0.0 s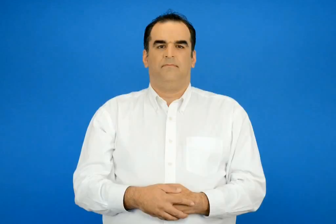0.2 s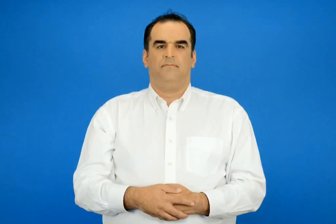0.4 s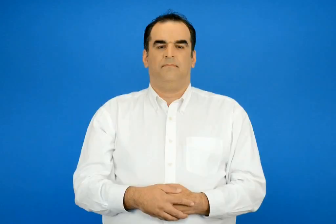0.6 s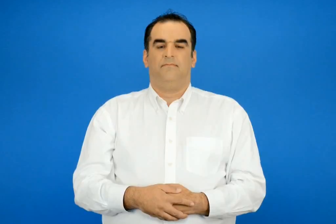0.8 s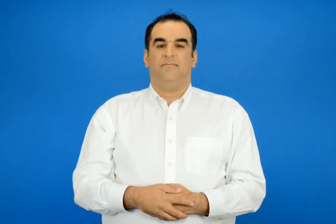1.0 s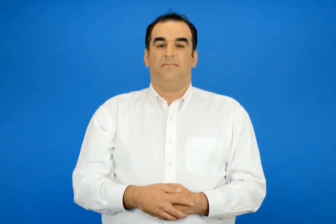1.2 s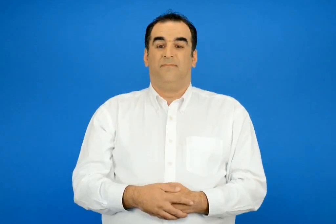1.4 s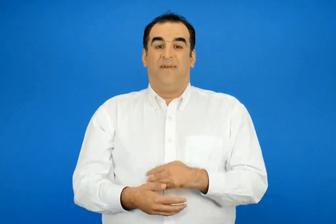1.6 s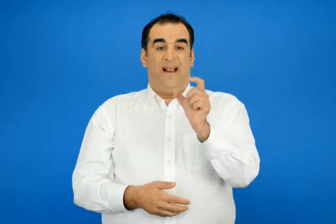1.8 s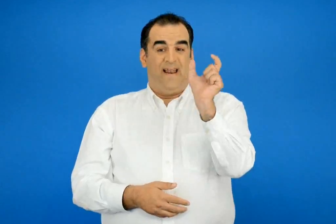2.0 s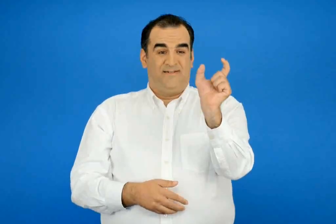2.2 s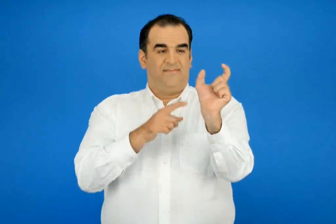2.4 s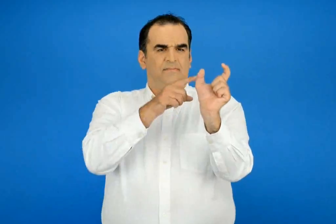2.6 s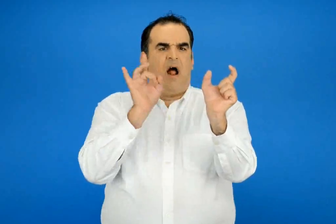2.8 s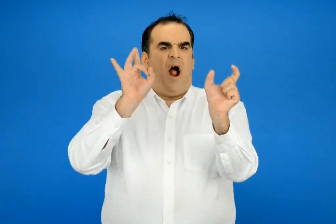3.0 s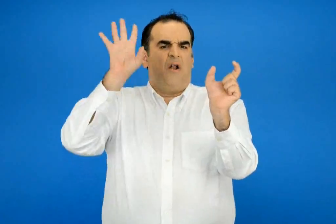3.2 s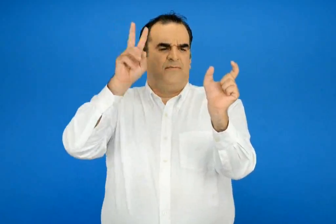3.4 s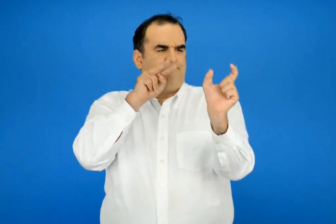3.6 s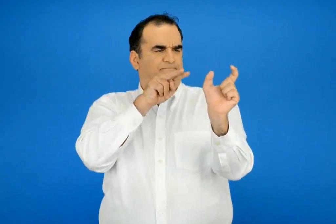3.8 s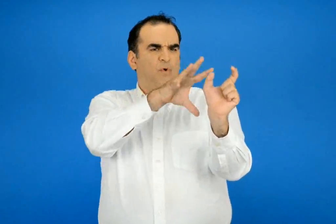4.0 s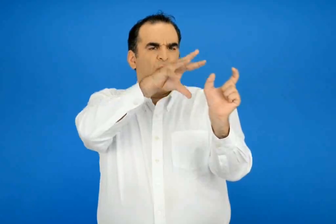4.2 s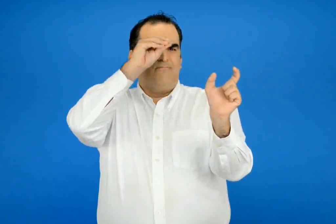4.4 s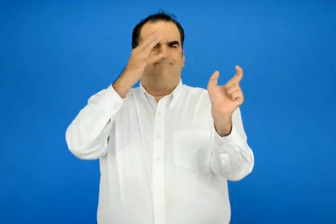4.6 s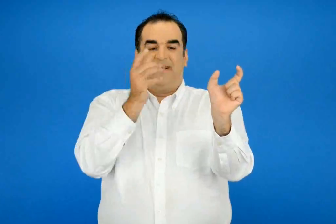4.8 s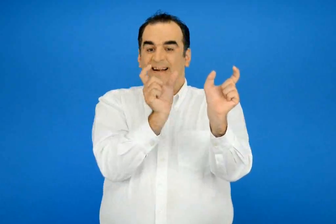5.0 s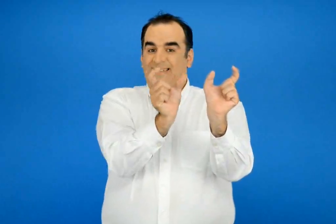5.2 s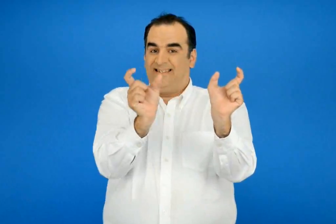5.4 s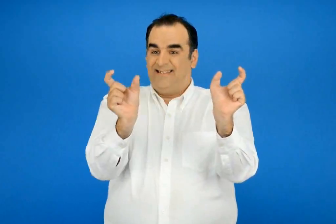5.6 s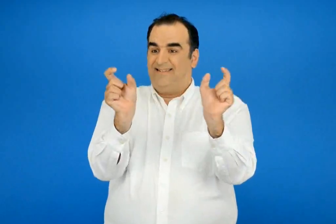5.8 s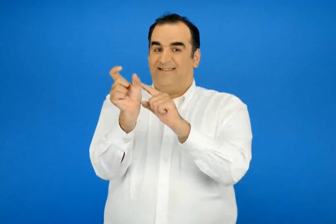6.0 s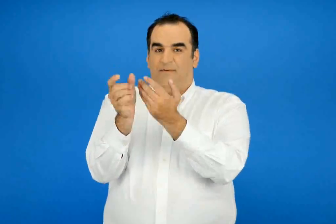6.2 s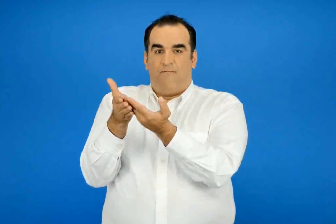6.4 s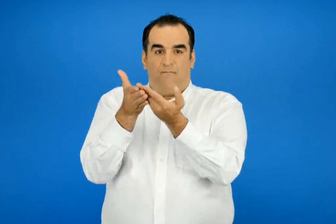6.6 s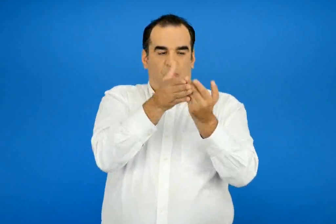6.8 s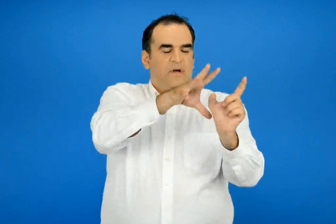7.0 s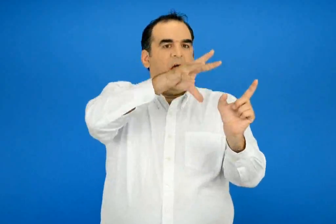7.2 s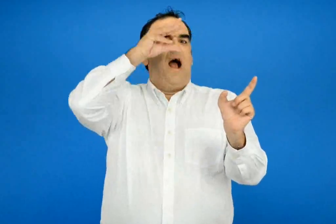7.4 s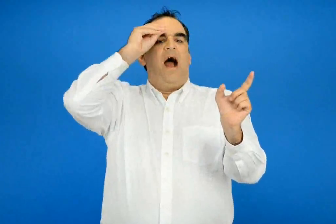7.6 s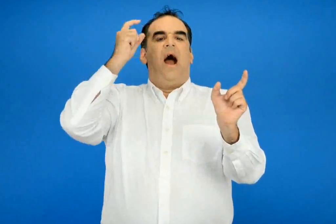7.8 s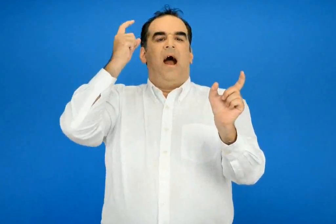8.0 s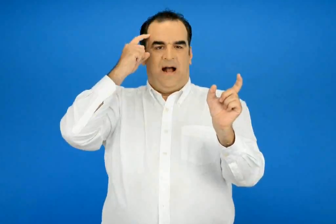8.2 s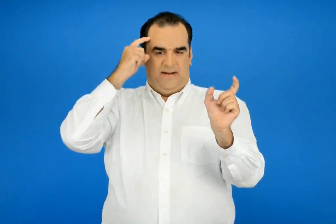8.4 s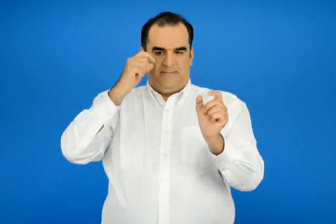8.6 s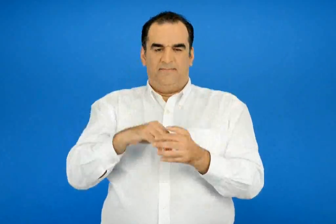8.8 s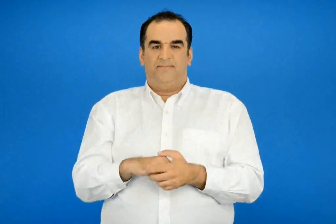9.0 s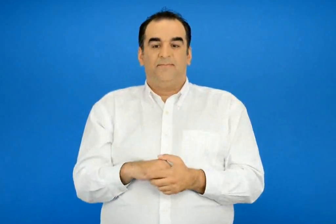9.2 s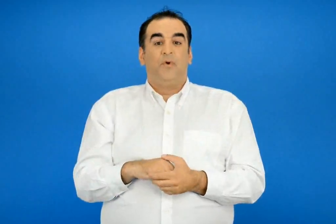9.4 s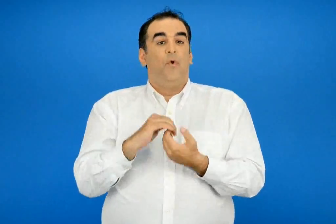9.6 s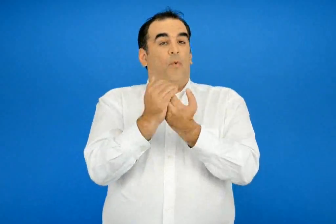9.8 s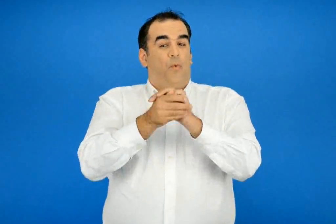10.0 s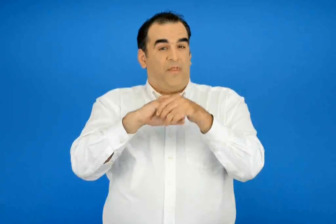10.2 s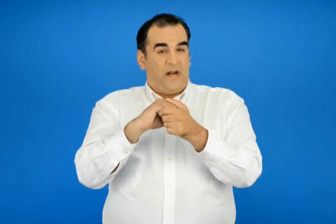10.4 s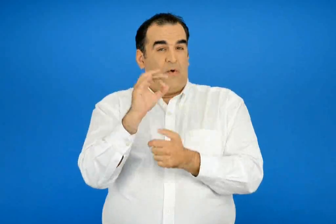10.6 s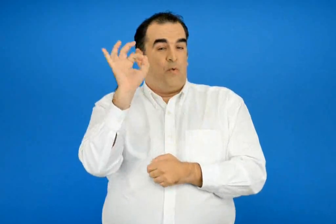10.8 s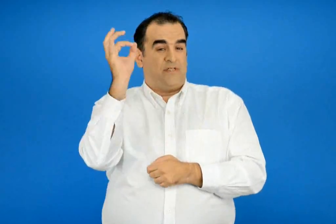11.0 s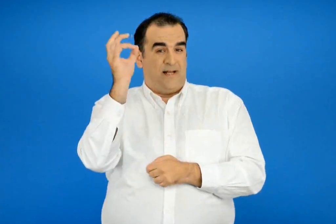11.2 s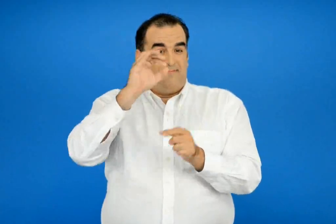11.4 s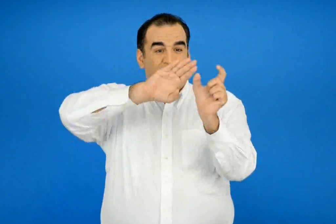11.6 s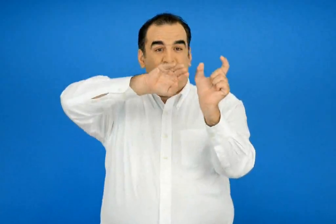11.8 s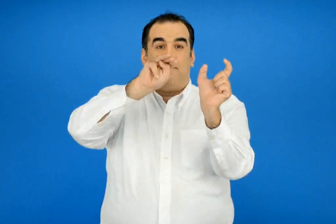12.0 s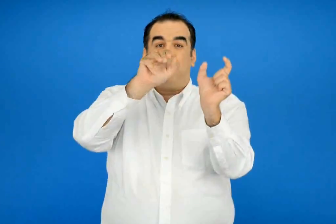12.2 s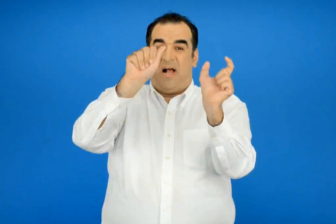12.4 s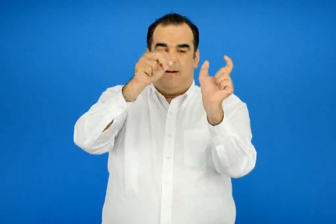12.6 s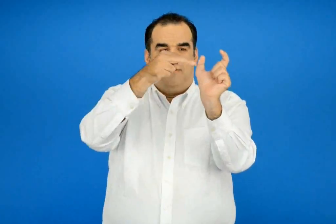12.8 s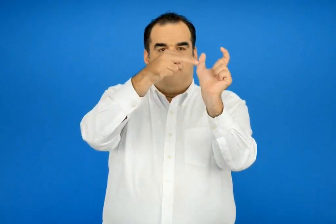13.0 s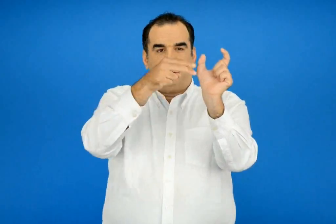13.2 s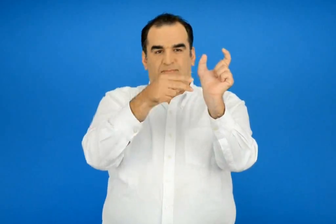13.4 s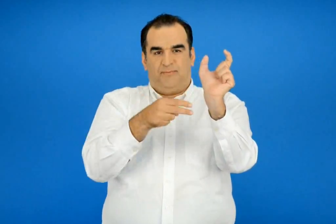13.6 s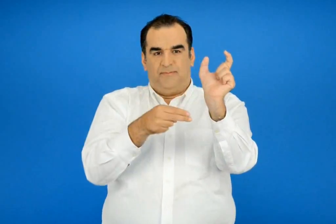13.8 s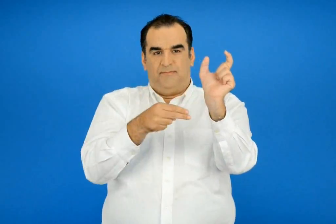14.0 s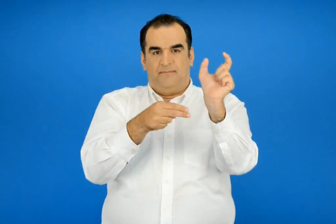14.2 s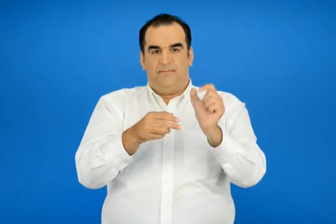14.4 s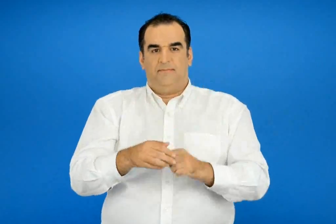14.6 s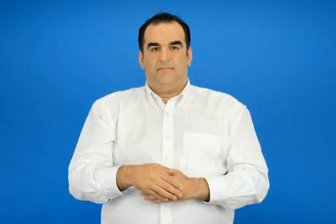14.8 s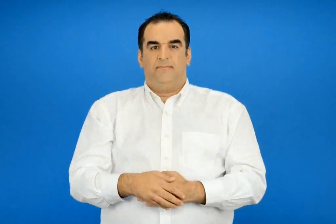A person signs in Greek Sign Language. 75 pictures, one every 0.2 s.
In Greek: να βρίσκεις το νόημα αγνώστων λέξεων με τη βοήθεια άλλων λέξεων του κειμένου να κλίνεις τα ουδέτερα ουσιαστικά σε μα
